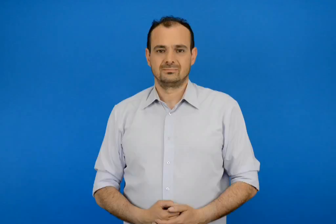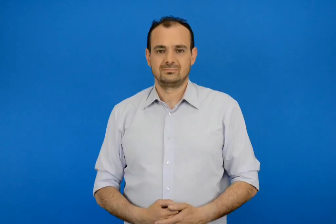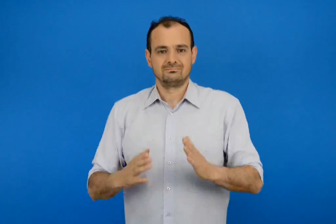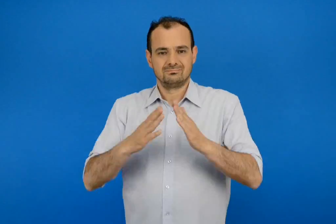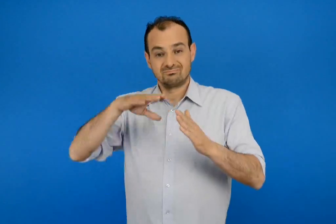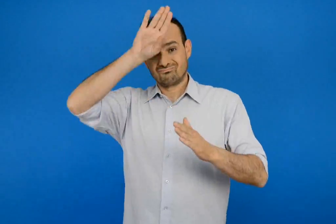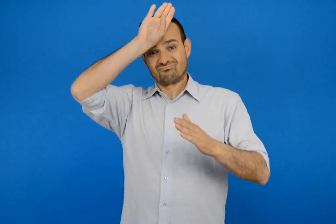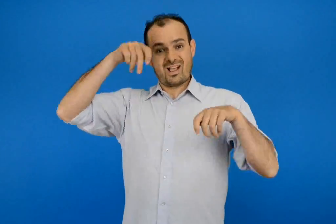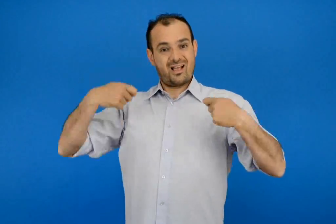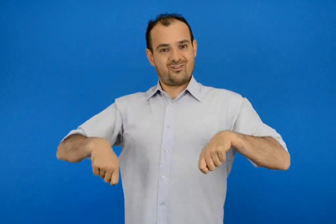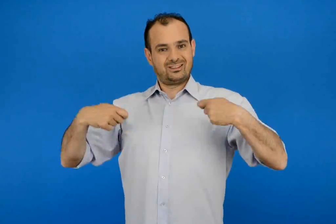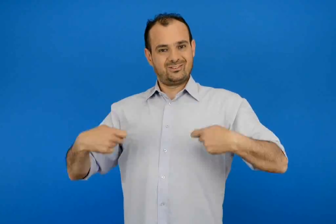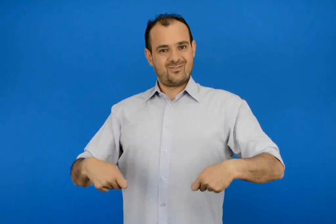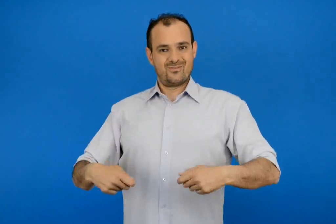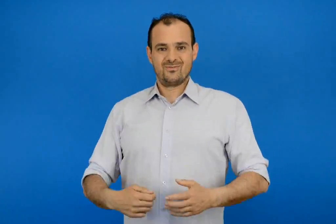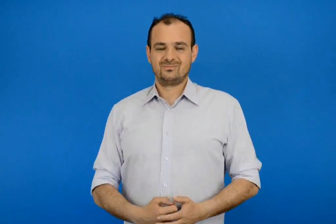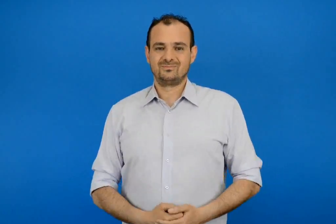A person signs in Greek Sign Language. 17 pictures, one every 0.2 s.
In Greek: αρχοντικό
